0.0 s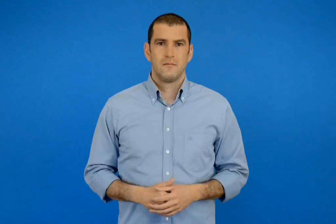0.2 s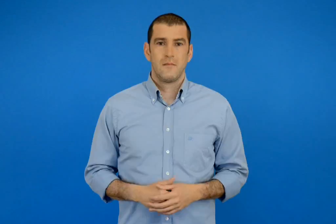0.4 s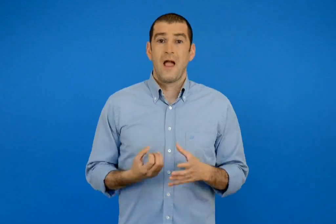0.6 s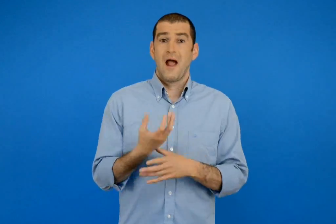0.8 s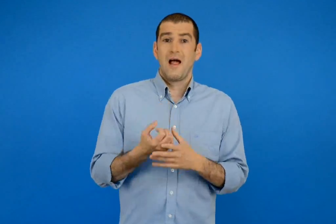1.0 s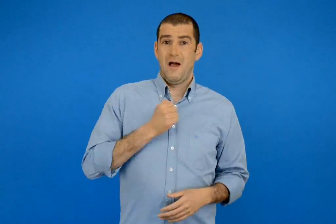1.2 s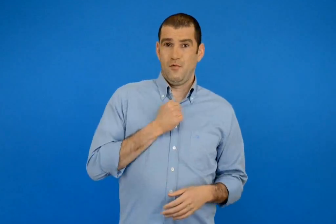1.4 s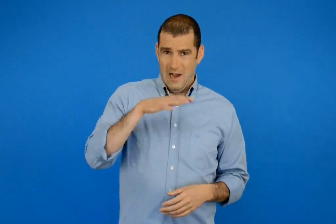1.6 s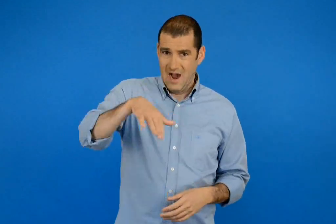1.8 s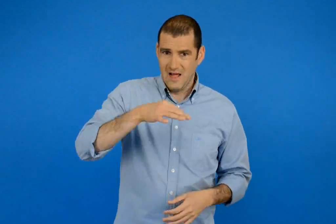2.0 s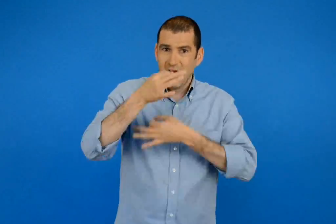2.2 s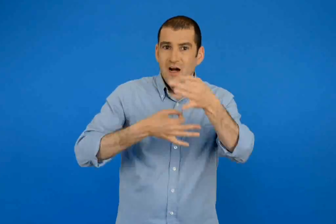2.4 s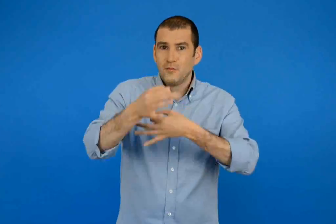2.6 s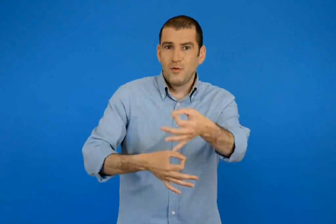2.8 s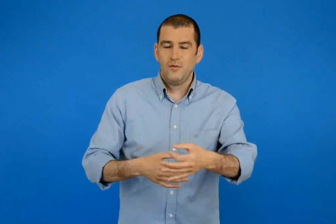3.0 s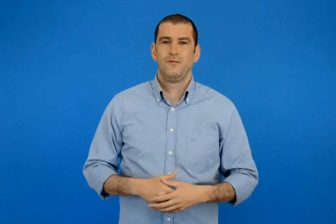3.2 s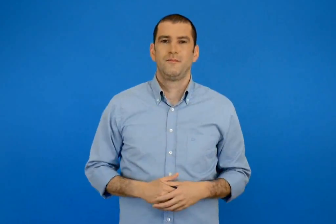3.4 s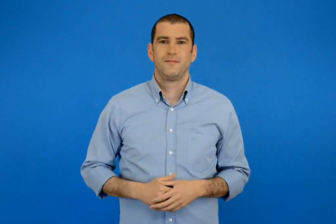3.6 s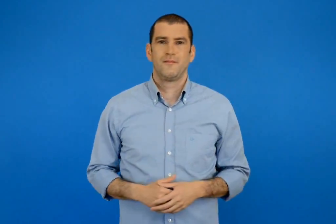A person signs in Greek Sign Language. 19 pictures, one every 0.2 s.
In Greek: έλα να σου πω τα νέα μου
